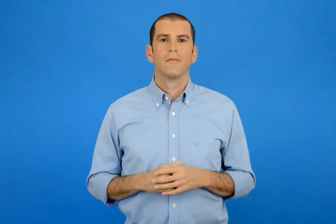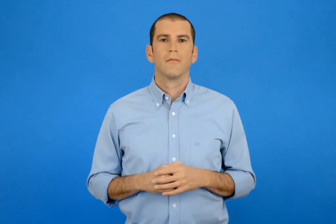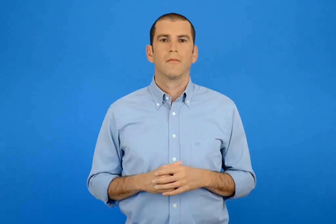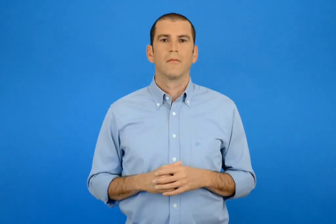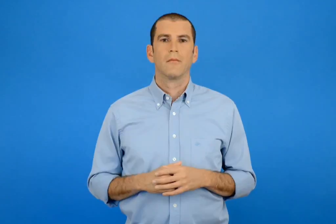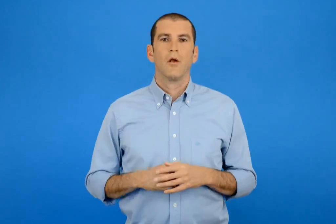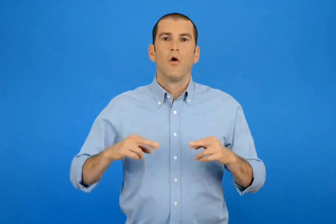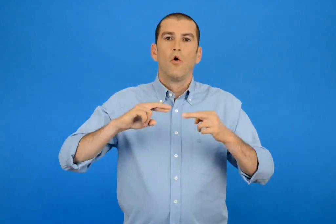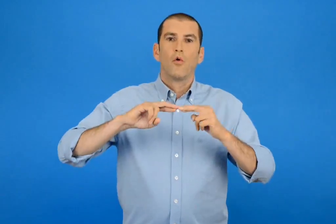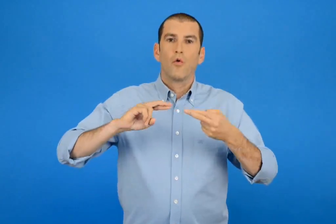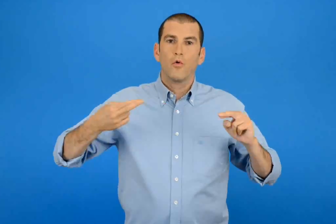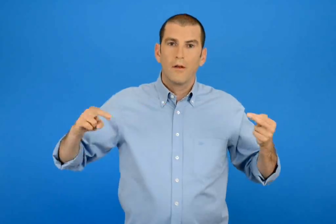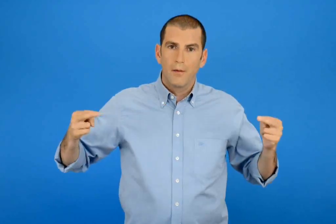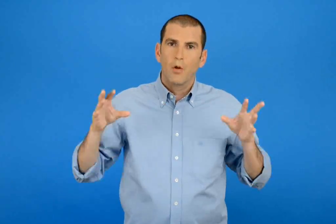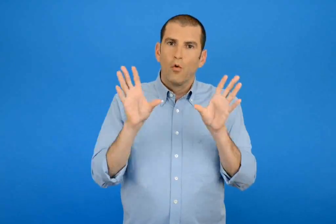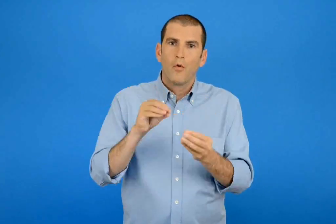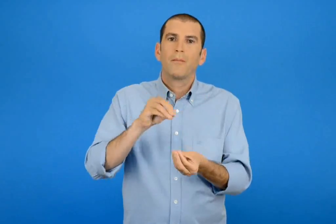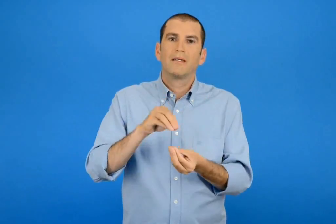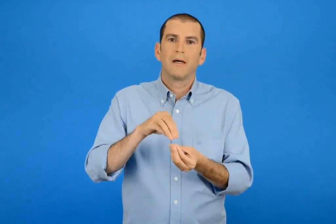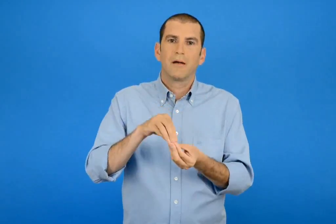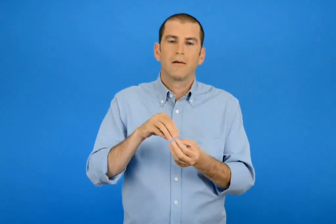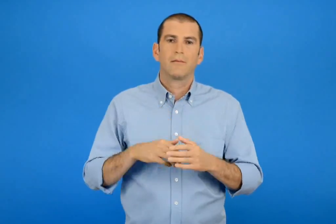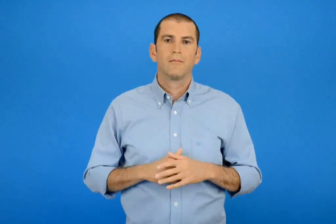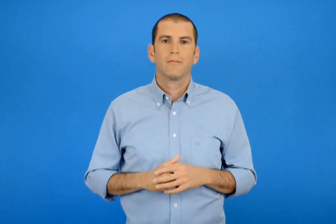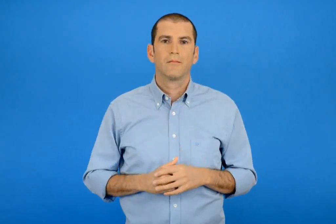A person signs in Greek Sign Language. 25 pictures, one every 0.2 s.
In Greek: πασχαλινά κουλούρια
